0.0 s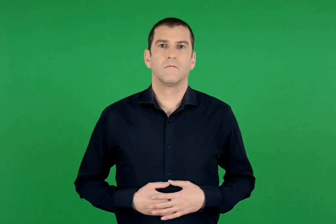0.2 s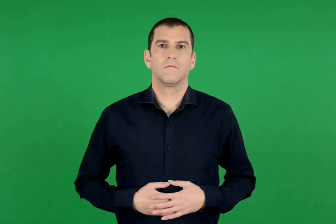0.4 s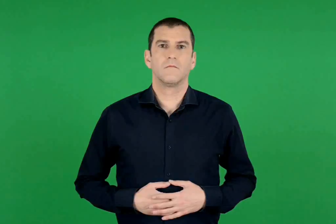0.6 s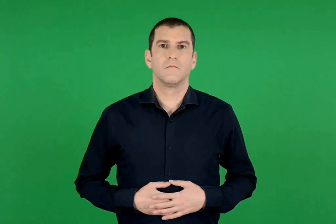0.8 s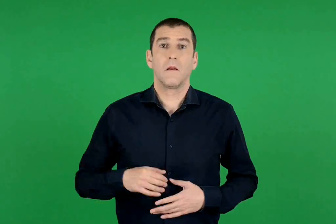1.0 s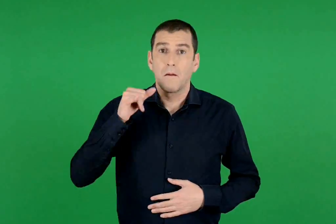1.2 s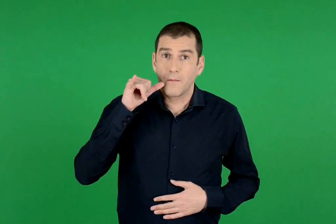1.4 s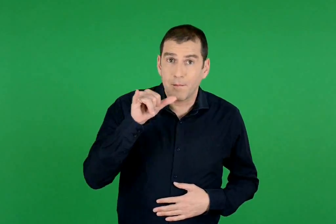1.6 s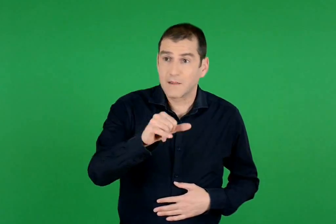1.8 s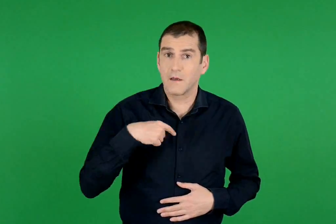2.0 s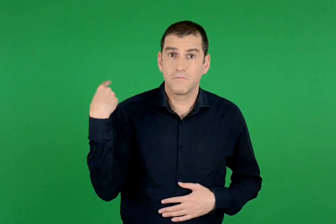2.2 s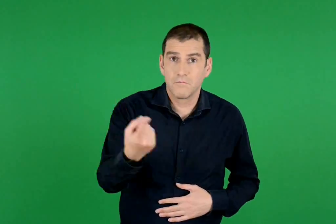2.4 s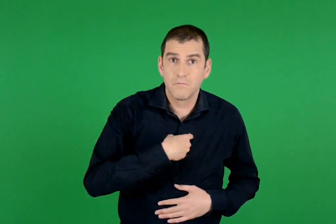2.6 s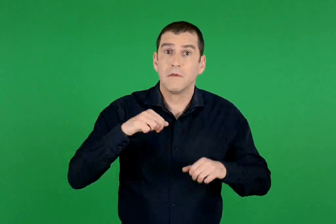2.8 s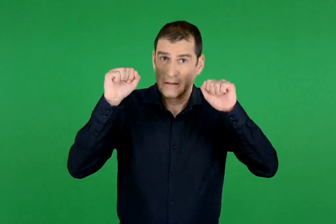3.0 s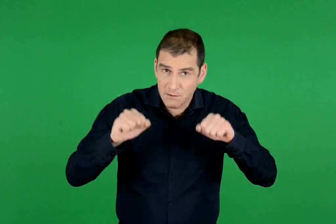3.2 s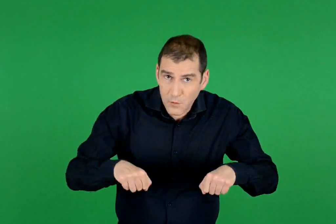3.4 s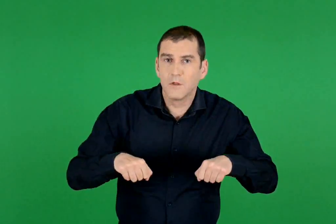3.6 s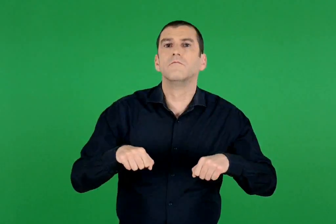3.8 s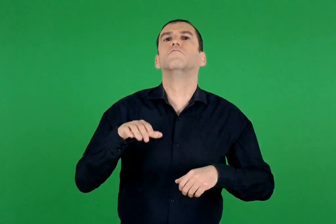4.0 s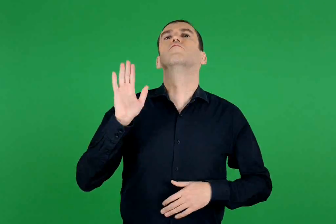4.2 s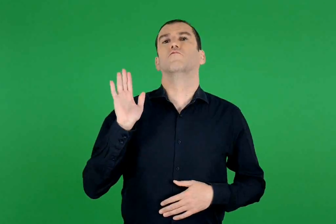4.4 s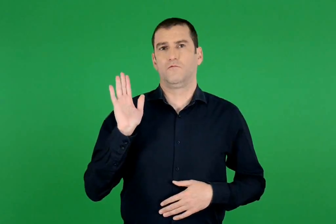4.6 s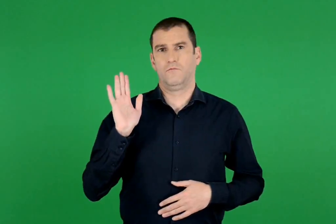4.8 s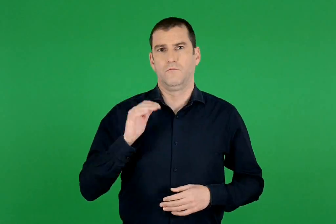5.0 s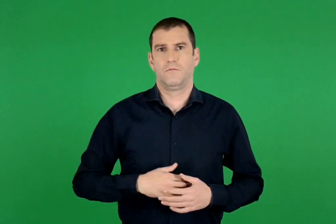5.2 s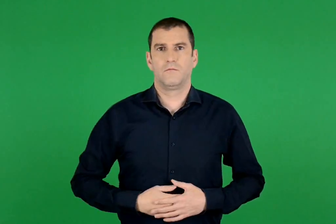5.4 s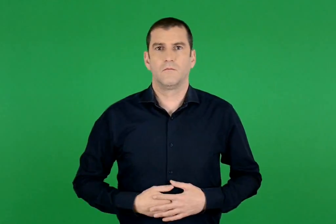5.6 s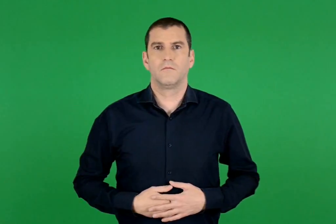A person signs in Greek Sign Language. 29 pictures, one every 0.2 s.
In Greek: δε συμφωνούμε πάντα.
